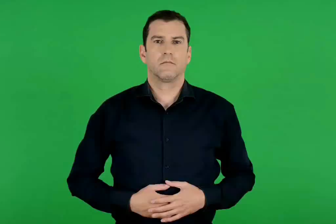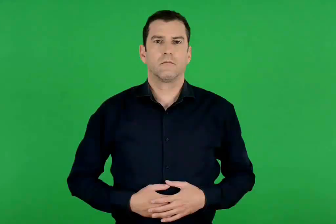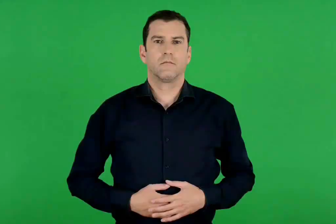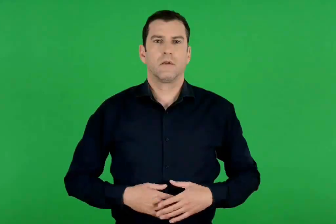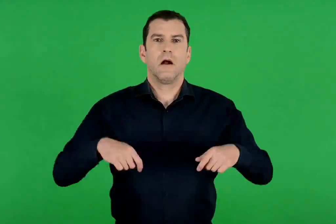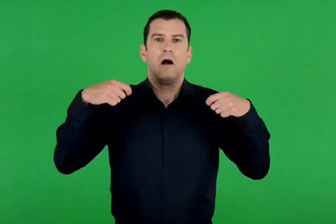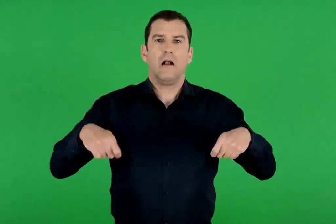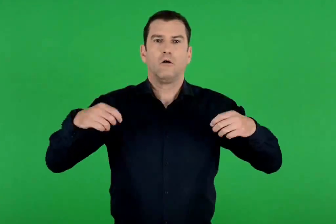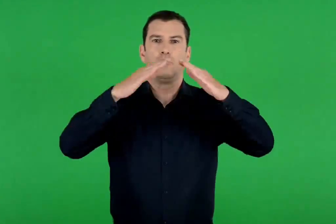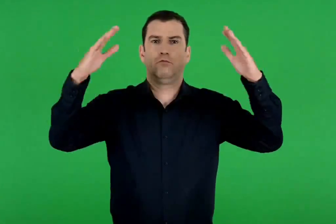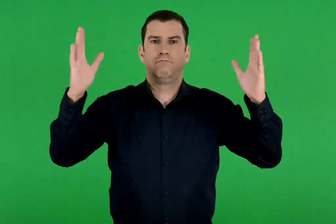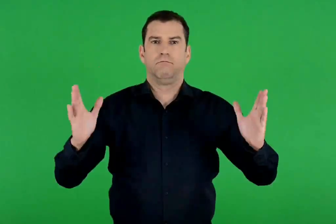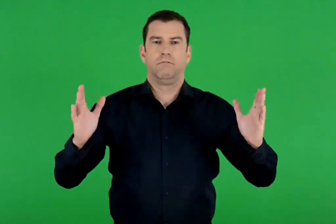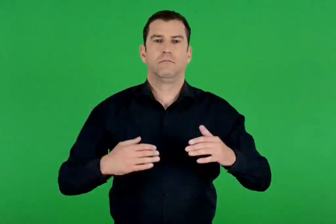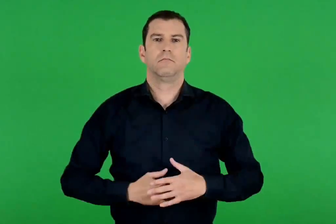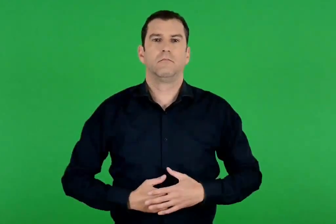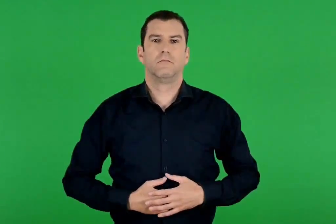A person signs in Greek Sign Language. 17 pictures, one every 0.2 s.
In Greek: ανάκτορο
